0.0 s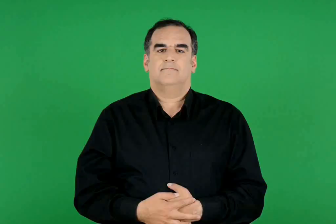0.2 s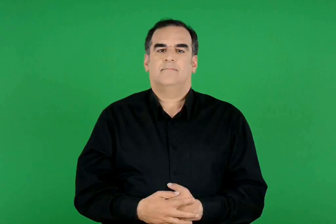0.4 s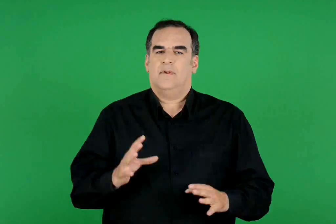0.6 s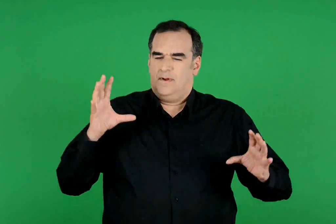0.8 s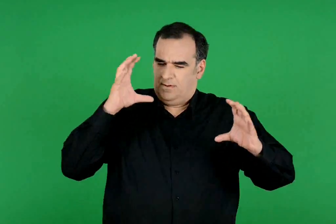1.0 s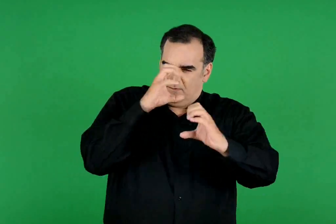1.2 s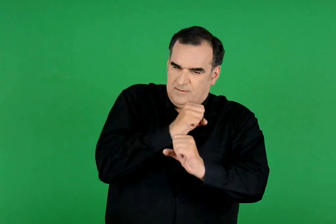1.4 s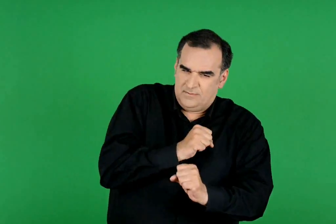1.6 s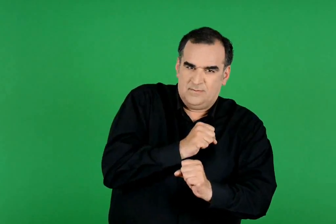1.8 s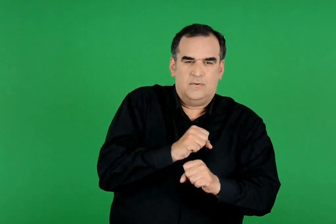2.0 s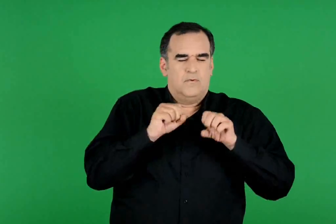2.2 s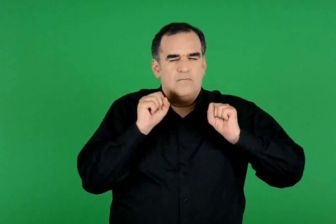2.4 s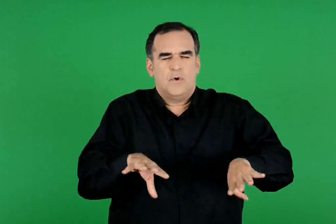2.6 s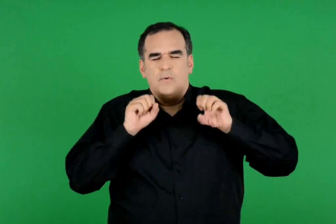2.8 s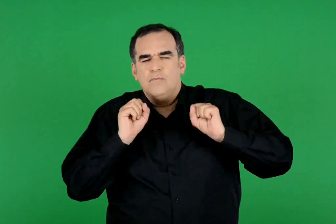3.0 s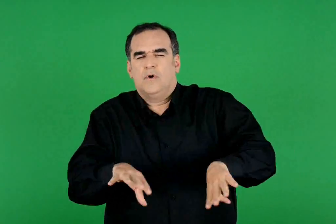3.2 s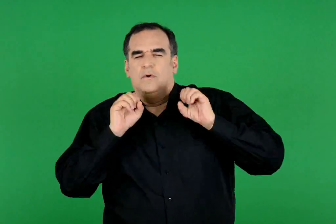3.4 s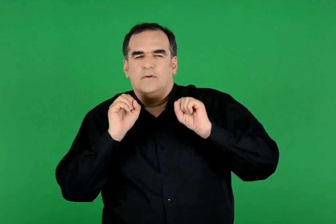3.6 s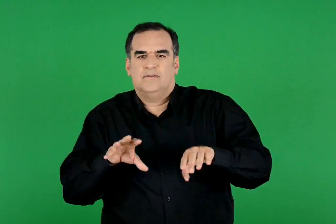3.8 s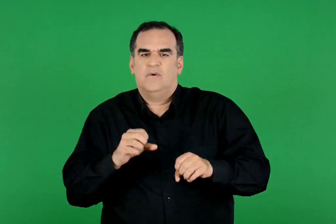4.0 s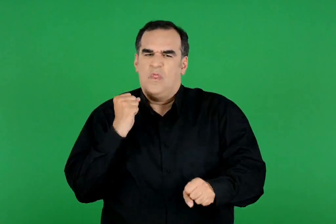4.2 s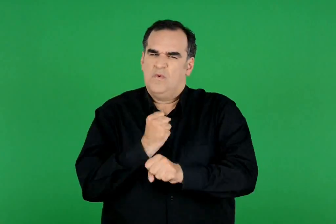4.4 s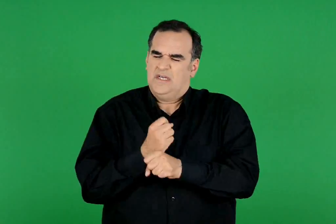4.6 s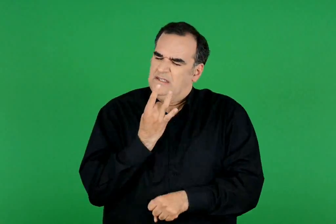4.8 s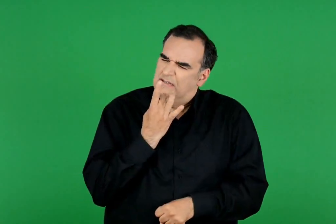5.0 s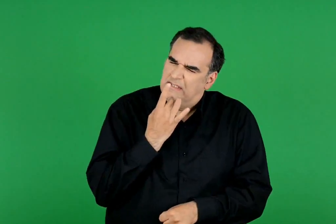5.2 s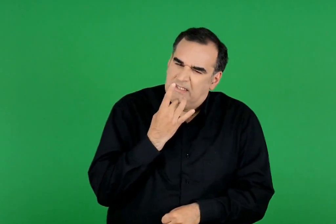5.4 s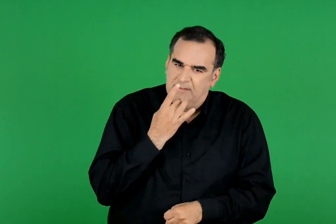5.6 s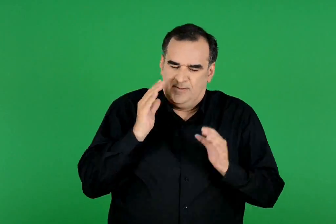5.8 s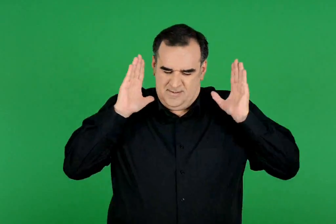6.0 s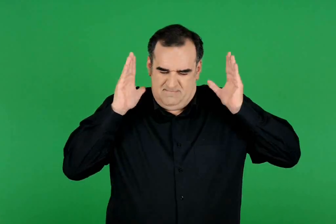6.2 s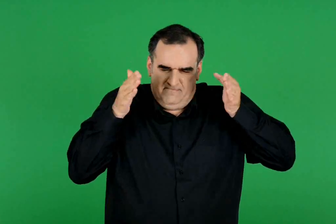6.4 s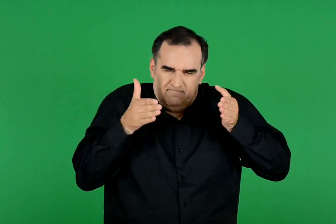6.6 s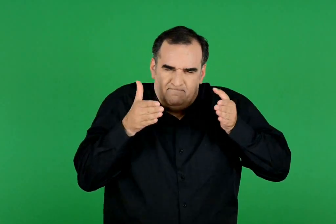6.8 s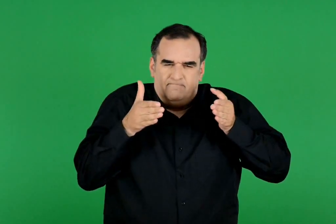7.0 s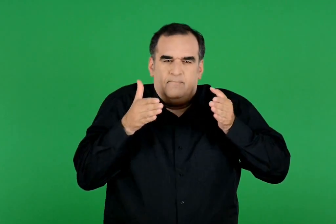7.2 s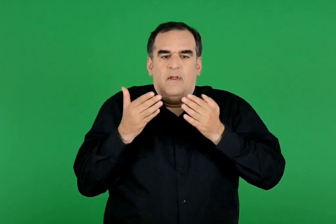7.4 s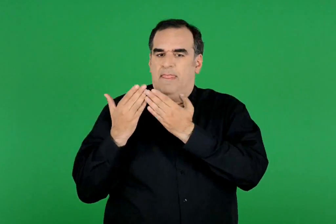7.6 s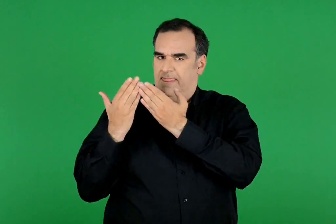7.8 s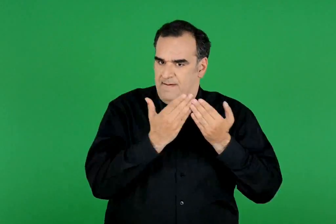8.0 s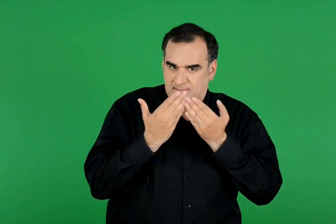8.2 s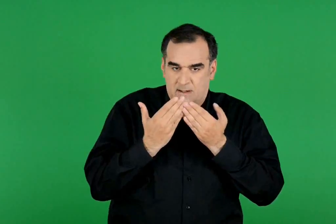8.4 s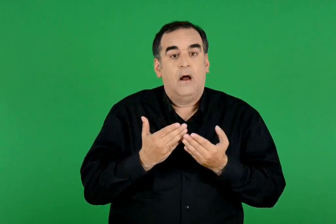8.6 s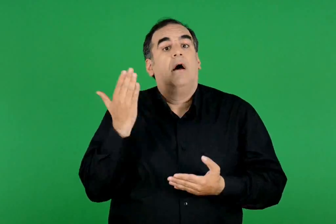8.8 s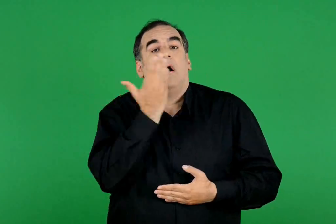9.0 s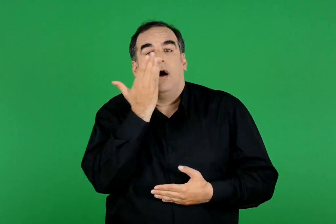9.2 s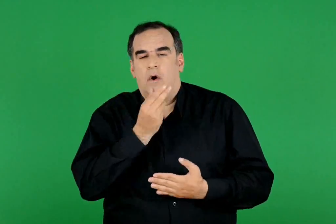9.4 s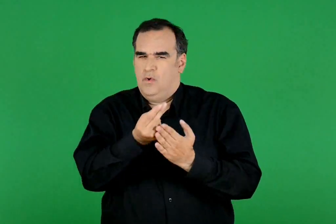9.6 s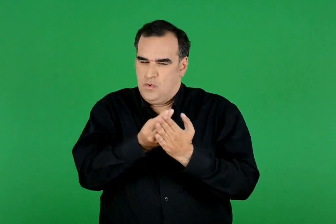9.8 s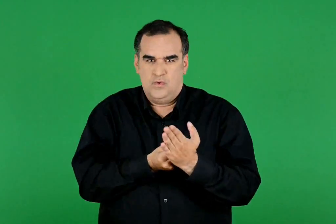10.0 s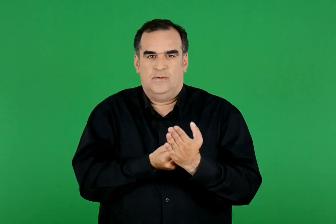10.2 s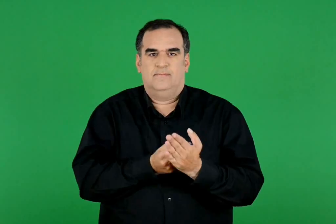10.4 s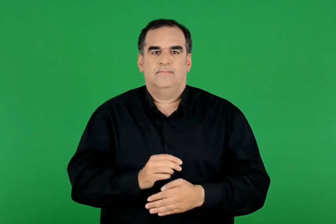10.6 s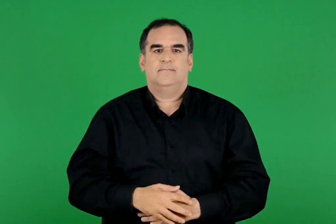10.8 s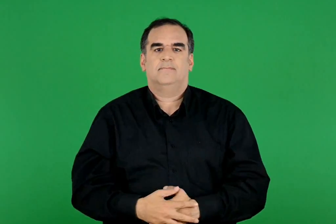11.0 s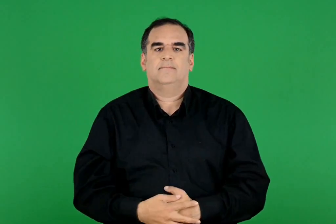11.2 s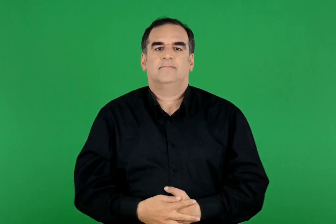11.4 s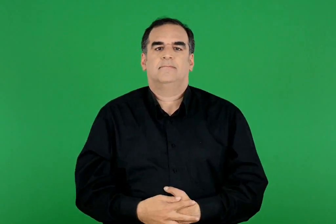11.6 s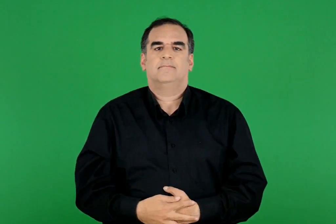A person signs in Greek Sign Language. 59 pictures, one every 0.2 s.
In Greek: αυτοσυγκέντρωση , πολλή προπόνηση , σκληρή δουλειά , απομόνωση και διάβασμα , πολύ διάβασμα
